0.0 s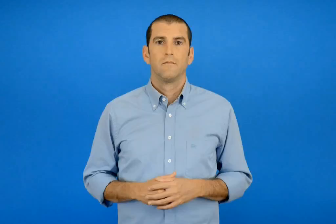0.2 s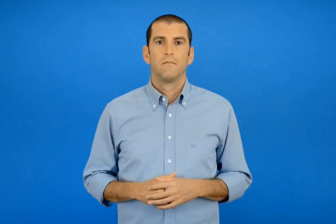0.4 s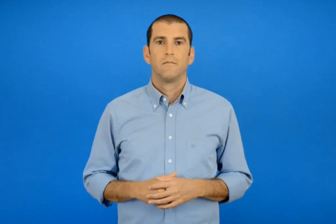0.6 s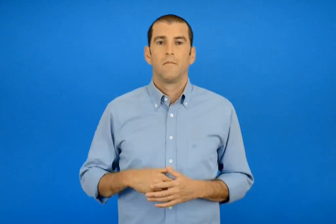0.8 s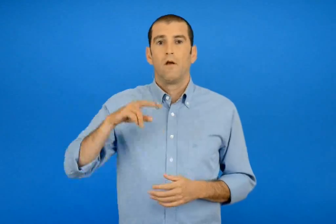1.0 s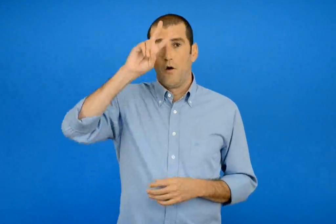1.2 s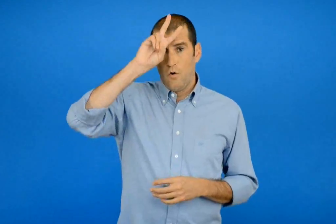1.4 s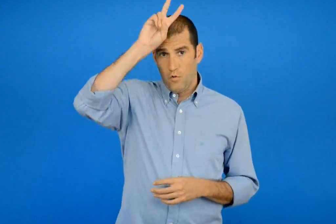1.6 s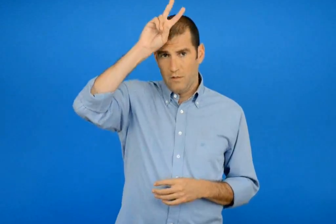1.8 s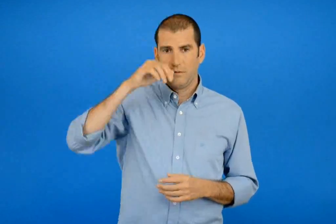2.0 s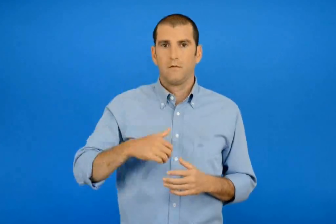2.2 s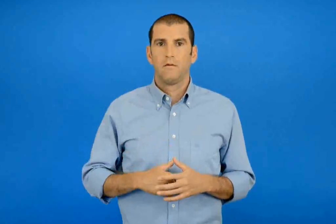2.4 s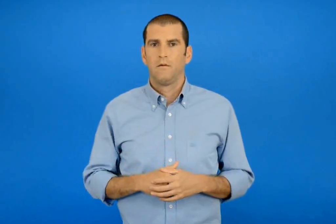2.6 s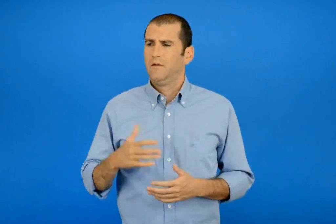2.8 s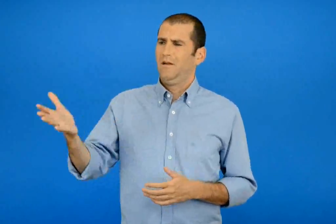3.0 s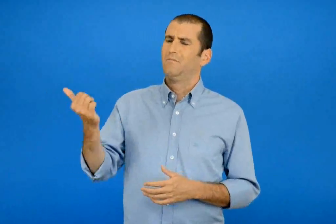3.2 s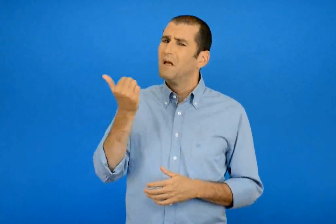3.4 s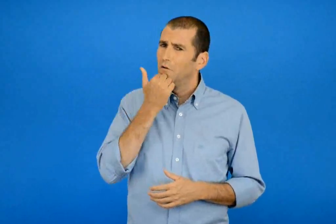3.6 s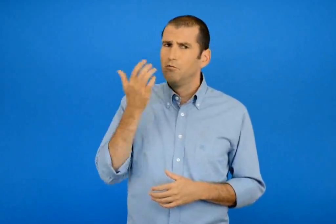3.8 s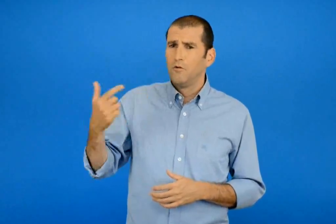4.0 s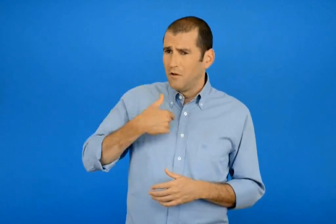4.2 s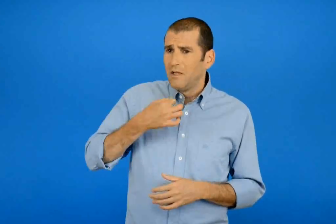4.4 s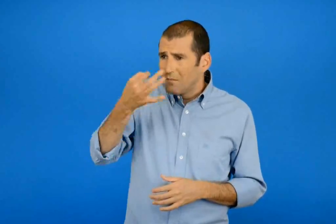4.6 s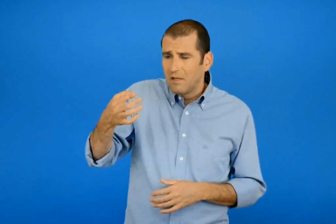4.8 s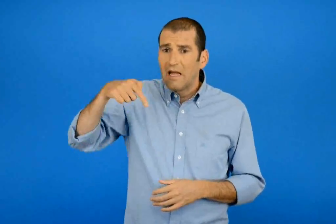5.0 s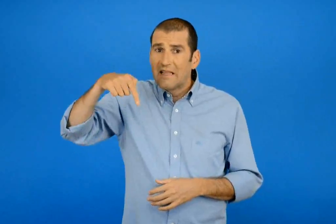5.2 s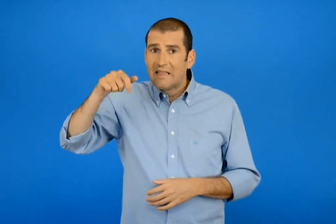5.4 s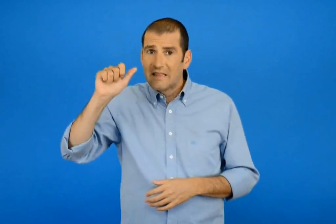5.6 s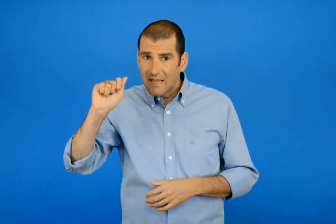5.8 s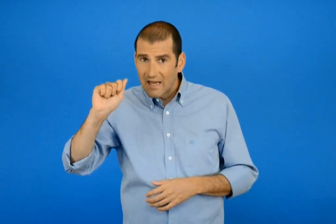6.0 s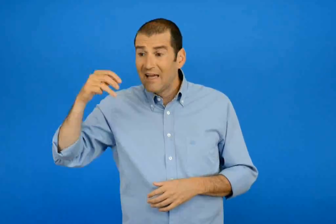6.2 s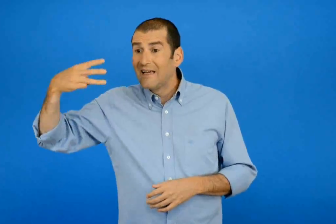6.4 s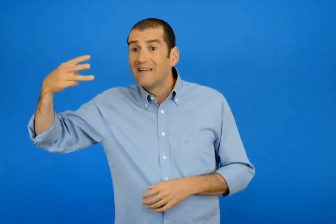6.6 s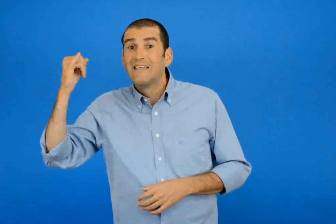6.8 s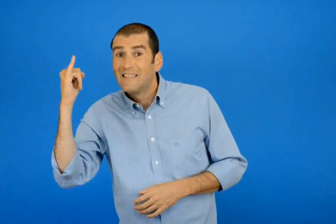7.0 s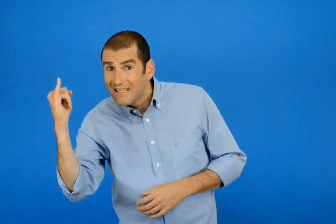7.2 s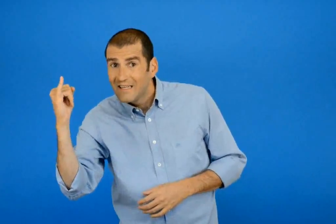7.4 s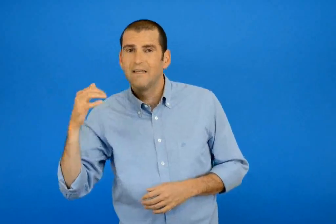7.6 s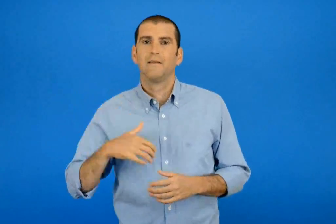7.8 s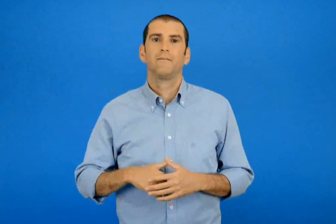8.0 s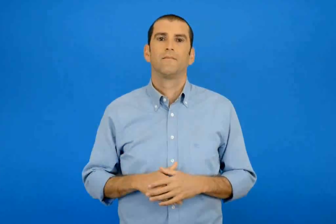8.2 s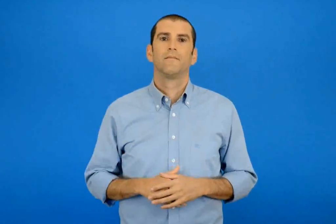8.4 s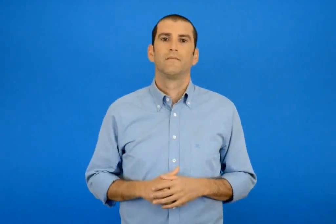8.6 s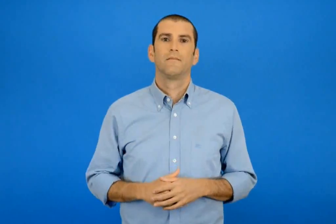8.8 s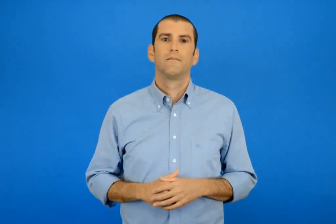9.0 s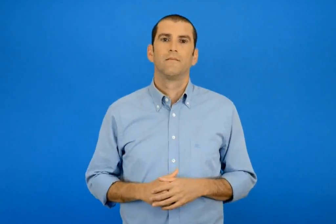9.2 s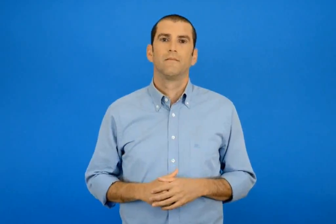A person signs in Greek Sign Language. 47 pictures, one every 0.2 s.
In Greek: λουκάς λάθος είπα τα ξι
